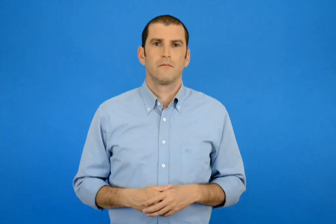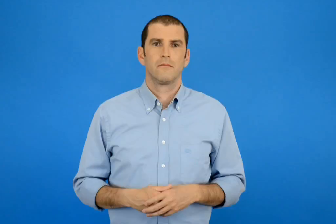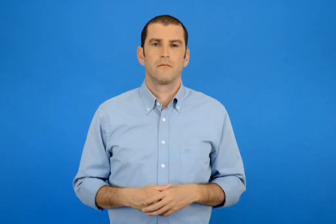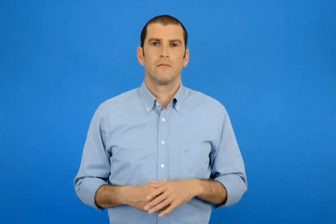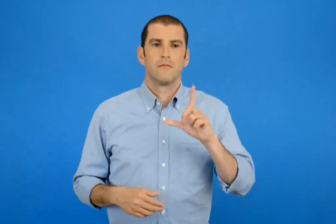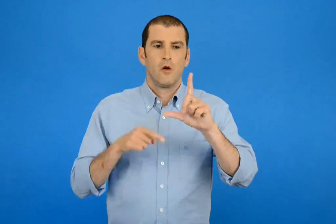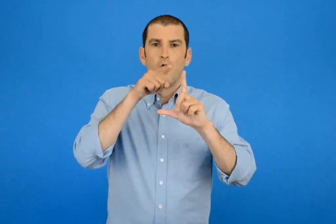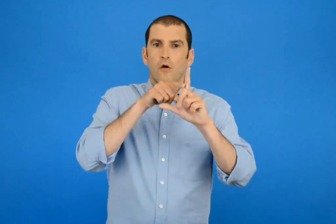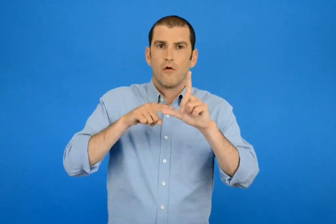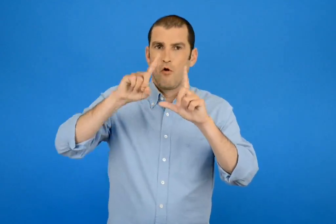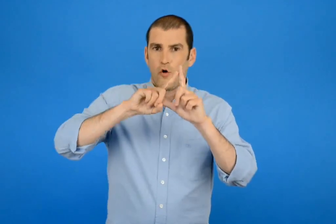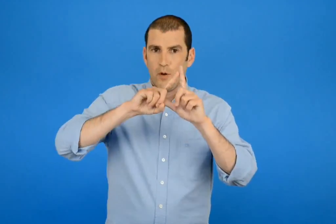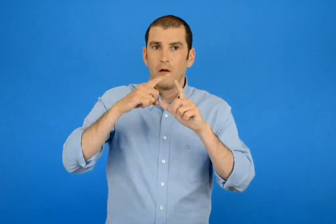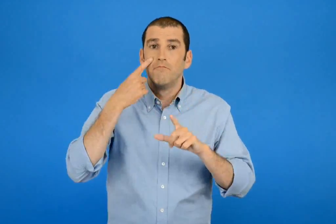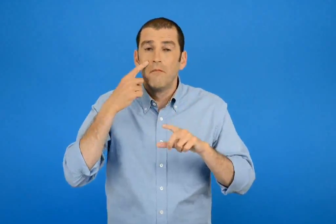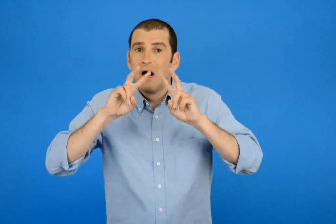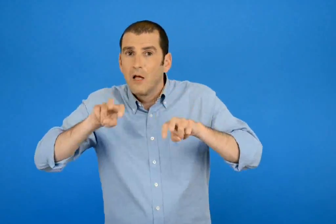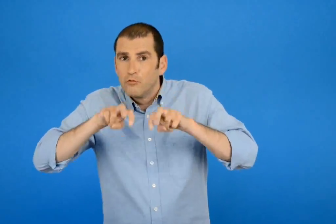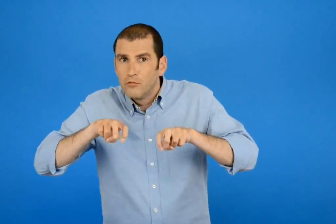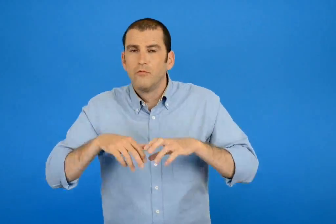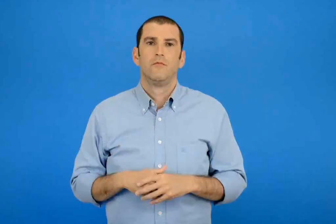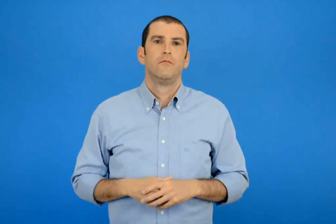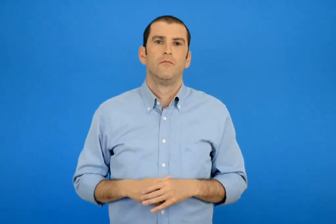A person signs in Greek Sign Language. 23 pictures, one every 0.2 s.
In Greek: ελέγχω με τον γνώμονα
